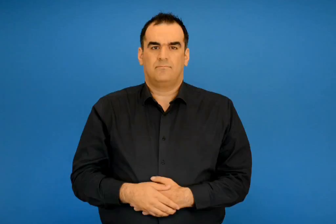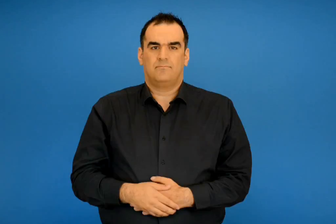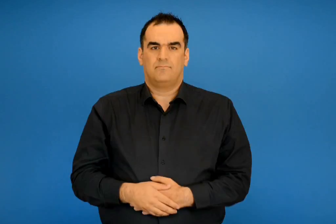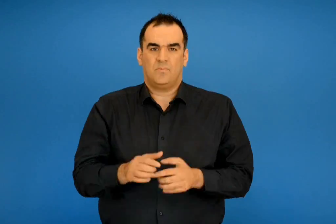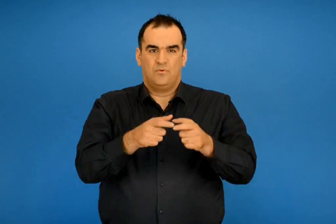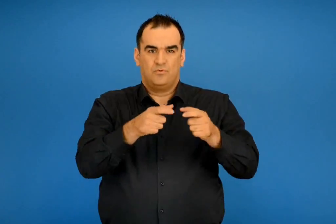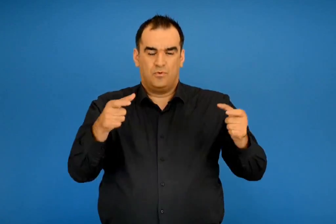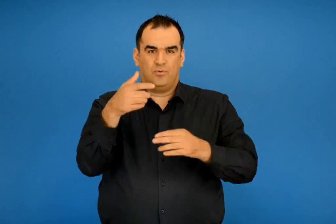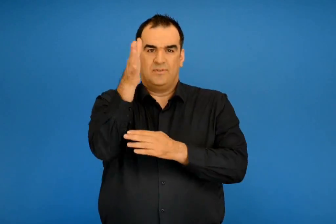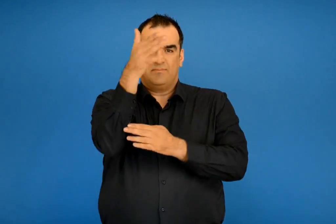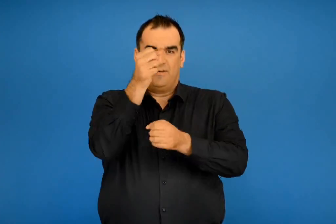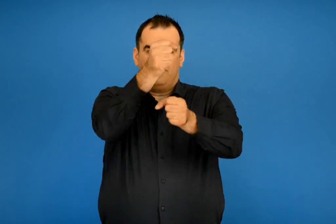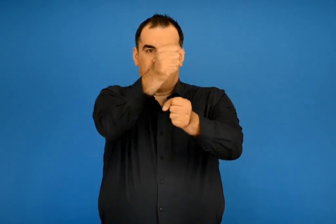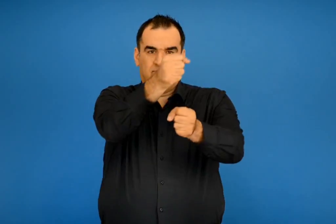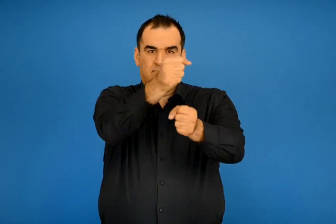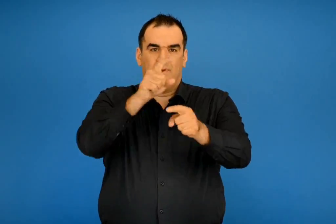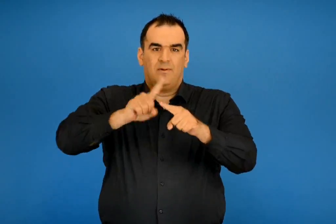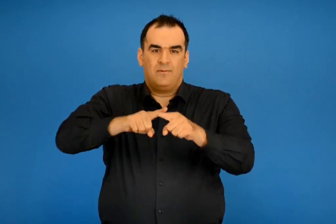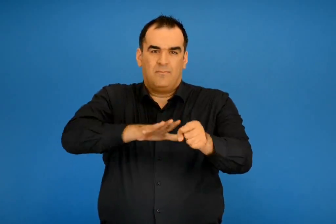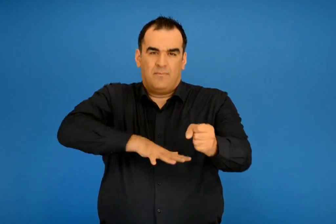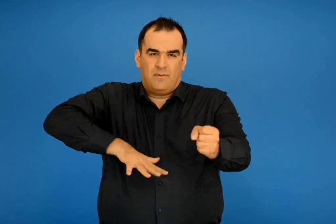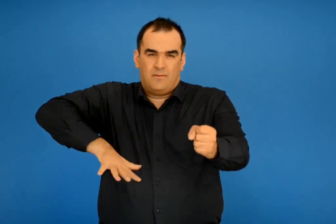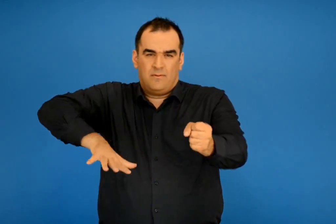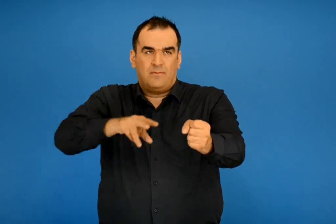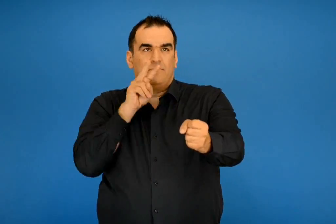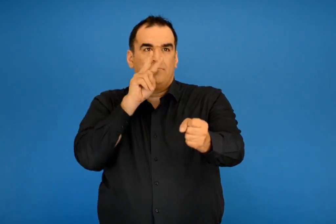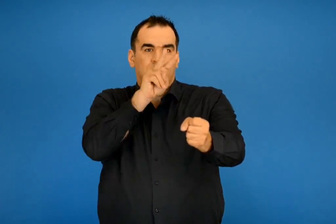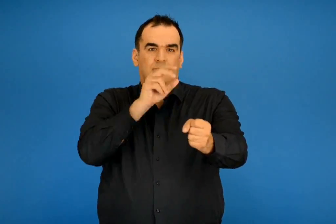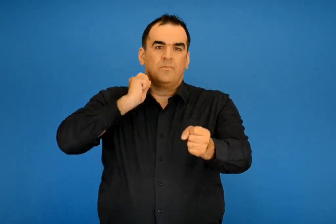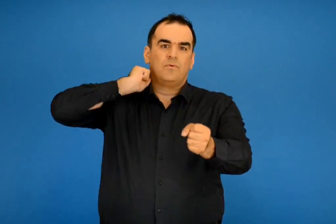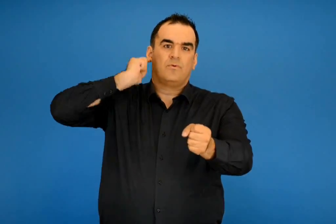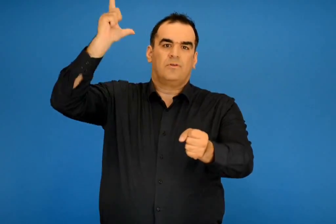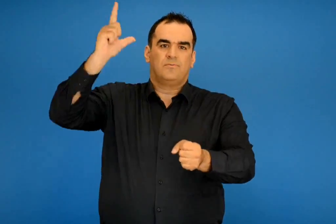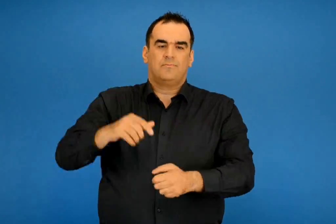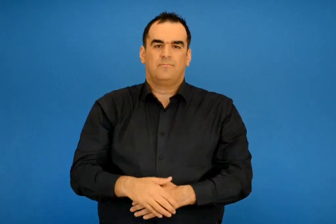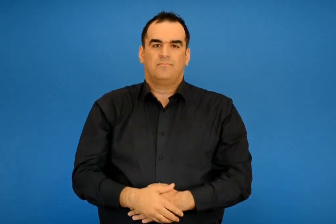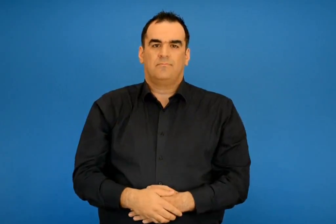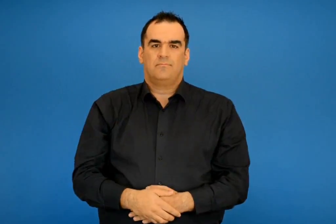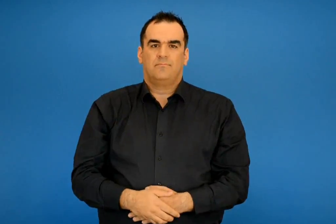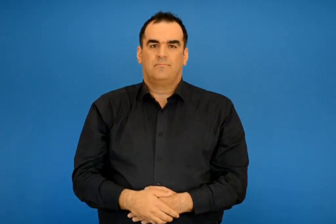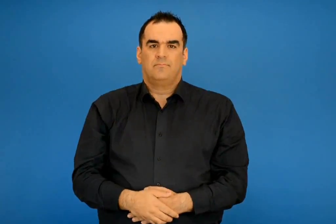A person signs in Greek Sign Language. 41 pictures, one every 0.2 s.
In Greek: κάτω από τη σημαία στο σχολείο μπροστά τα παιδιά γιορτάζουν τα ελληνόπουλα
